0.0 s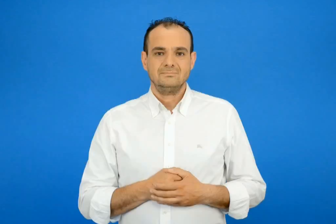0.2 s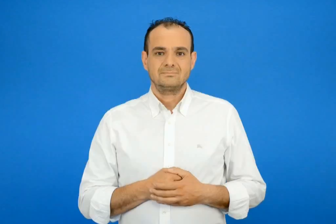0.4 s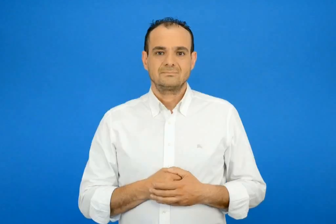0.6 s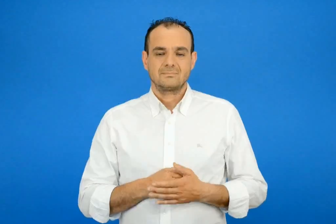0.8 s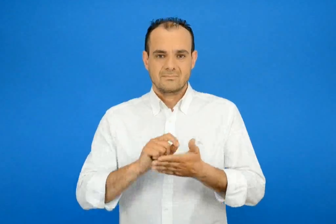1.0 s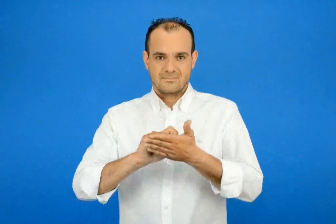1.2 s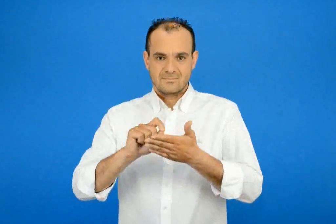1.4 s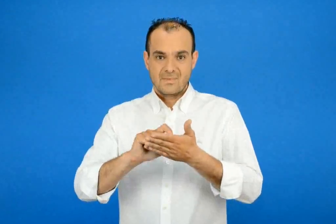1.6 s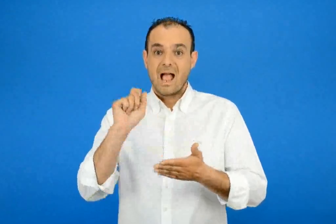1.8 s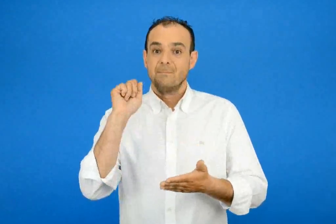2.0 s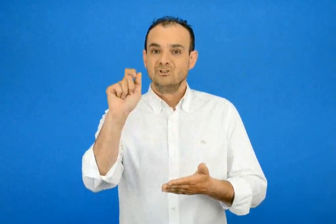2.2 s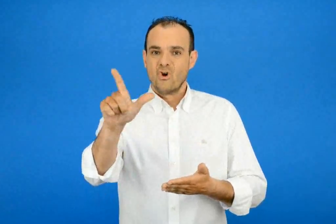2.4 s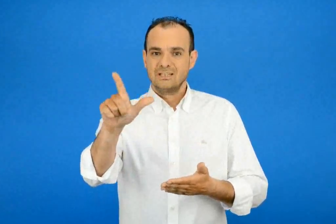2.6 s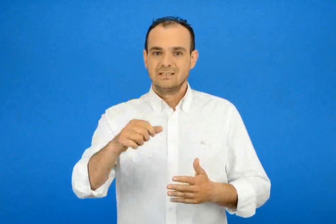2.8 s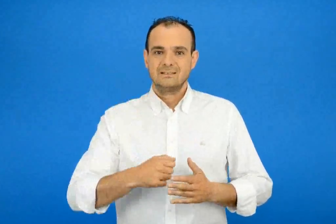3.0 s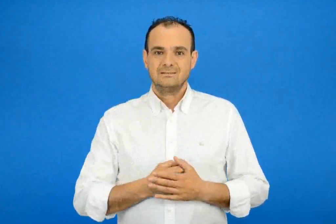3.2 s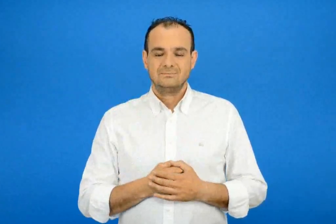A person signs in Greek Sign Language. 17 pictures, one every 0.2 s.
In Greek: επιστολή
